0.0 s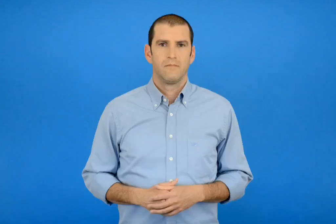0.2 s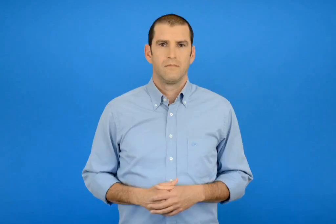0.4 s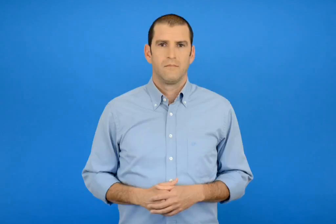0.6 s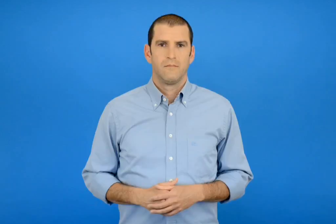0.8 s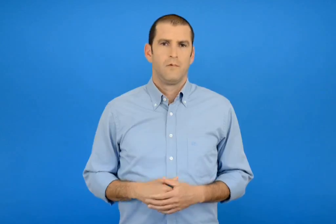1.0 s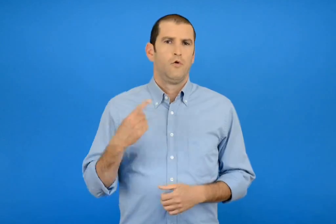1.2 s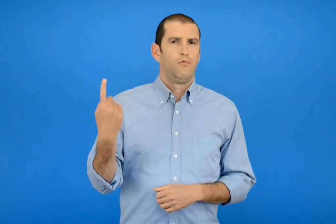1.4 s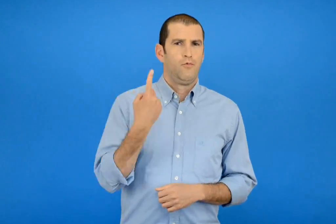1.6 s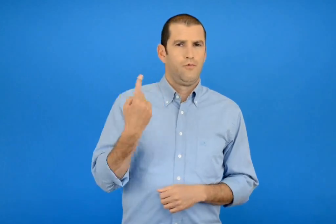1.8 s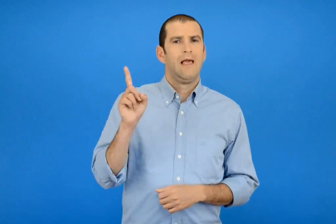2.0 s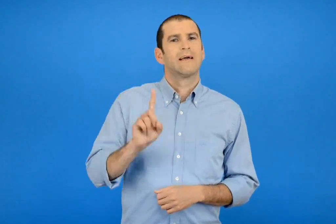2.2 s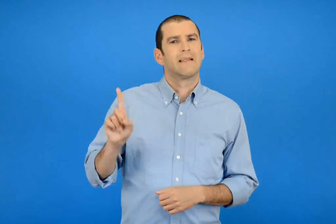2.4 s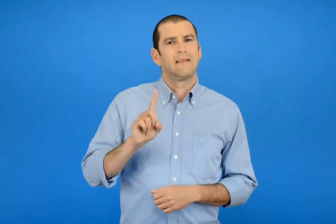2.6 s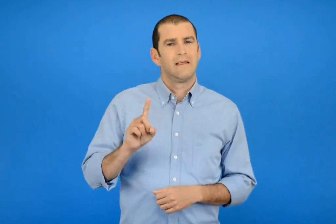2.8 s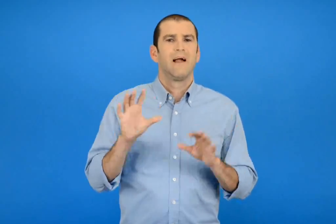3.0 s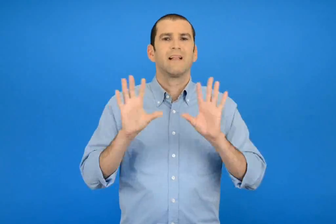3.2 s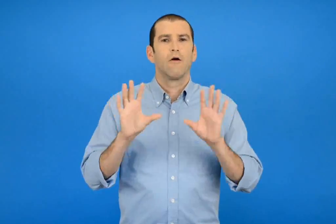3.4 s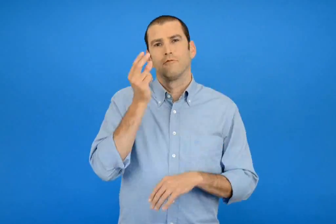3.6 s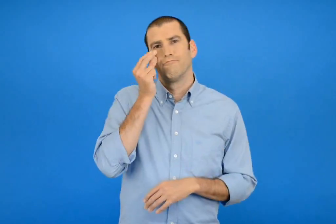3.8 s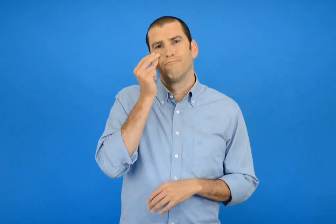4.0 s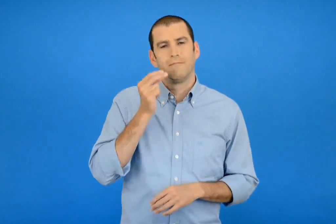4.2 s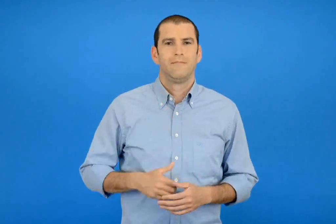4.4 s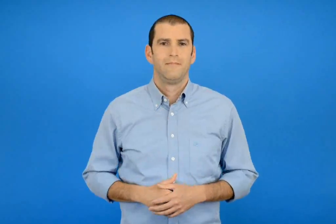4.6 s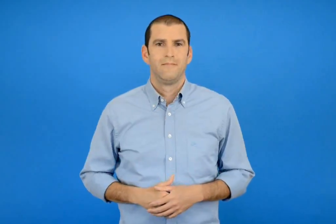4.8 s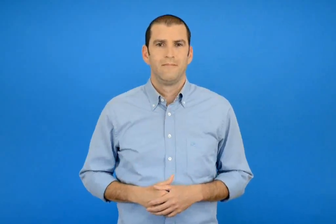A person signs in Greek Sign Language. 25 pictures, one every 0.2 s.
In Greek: τηλεόραση βλέπει συνήθως την κυριακή
